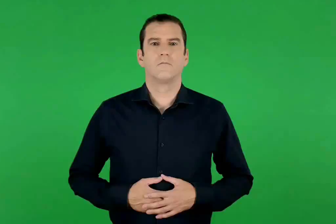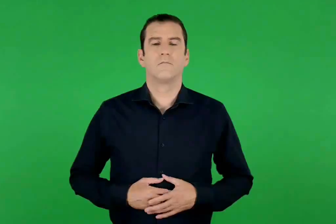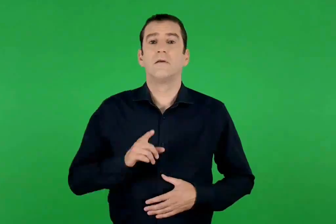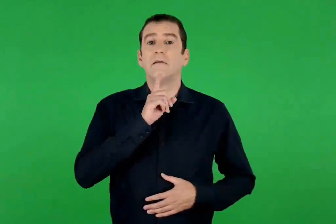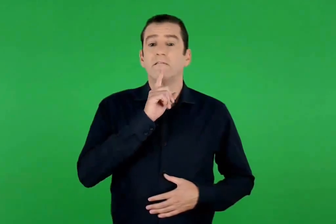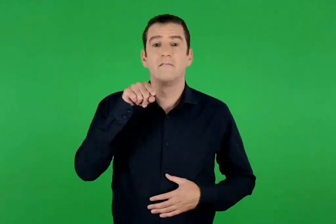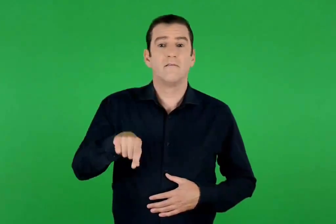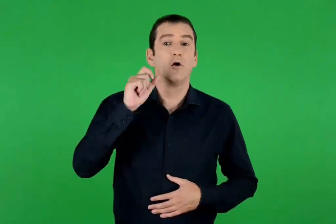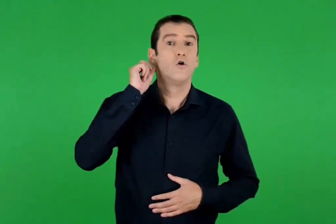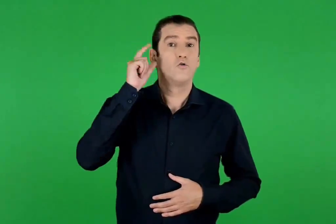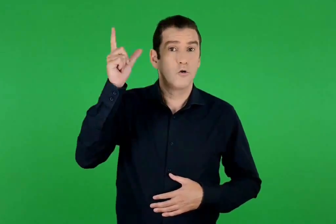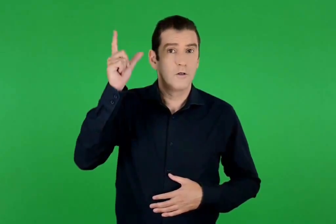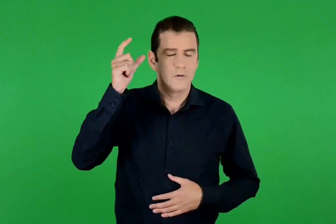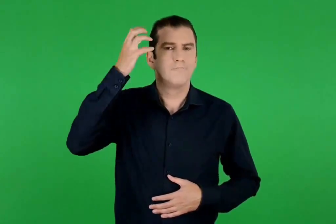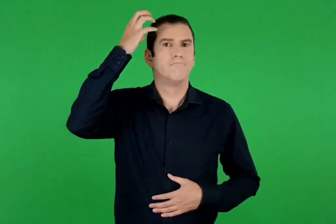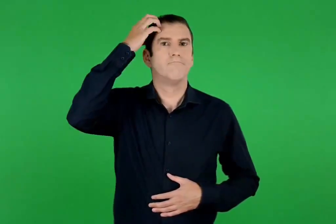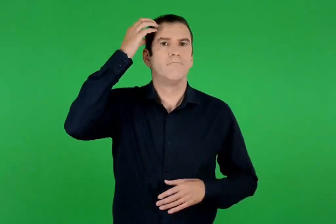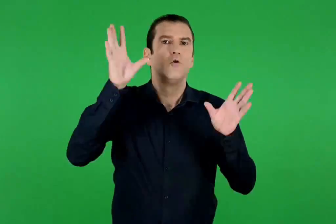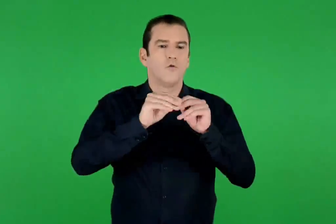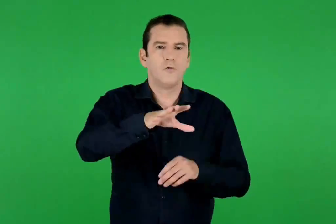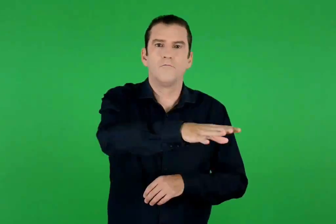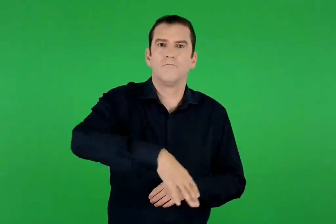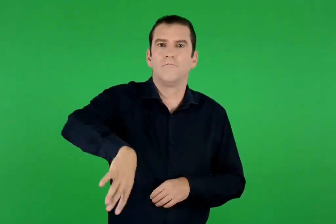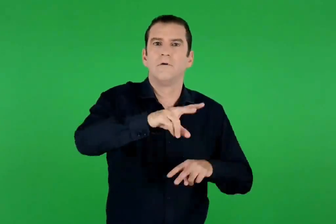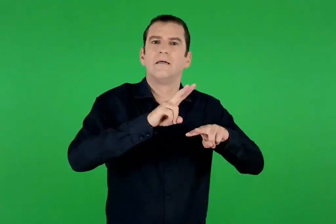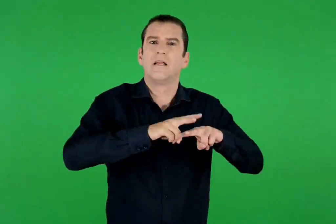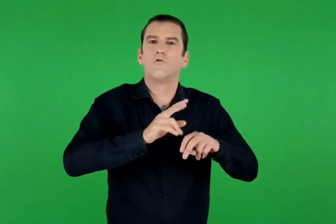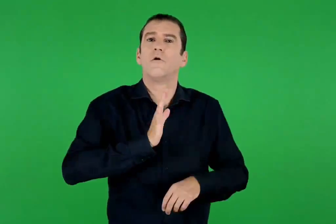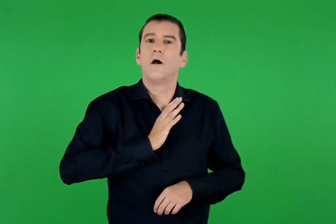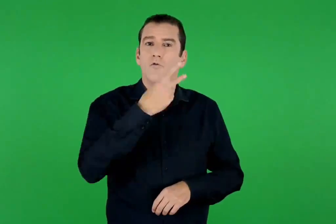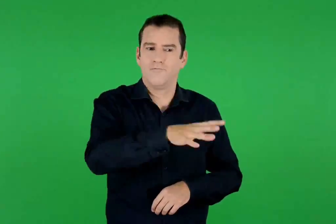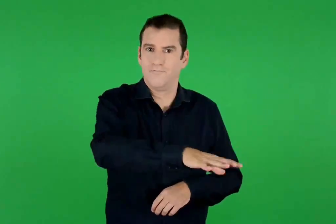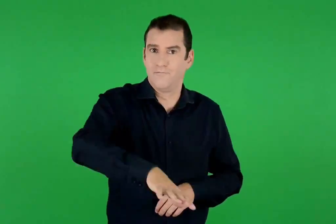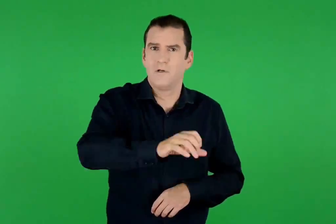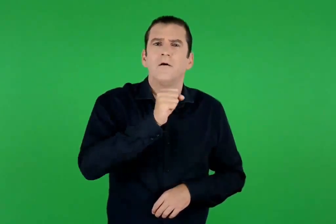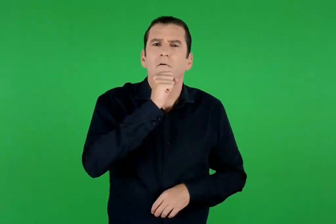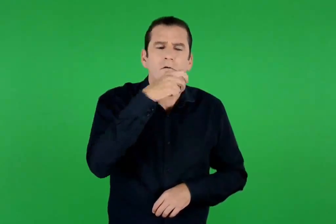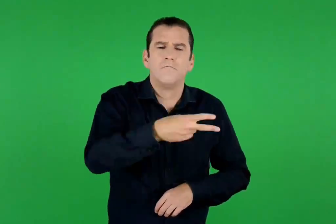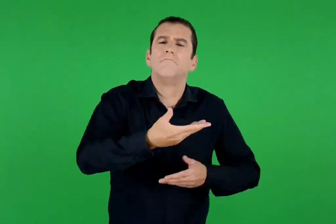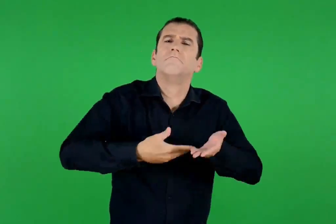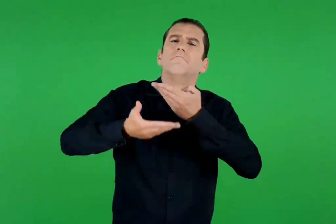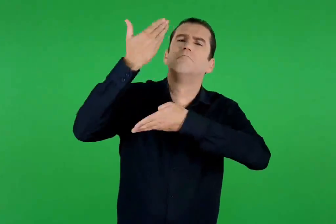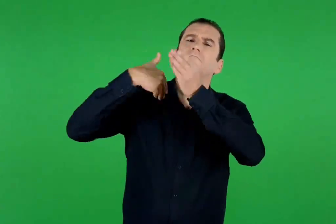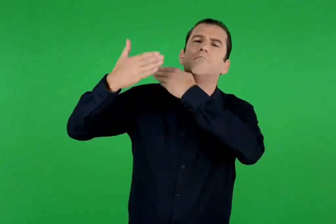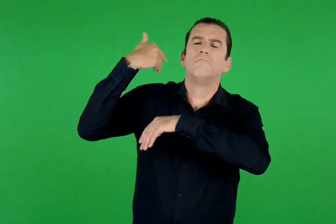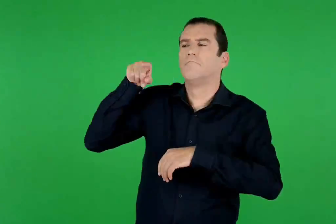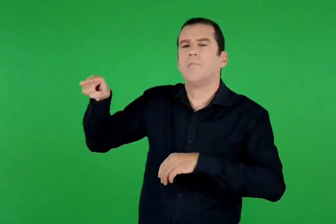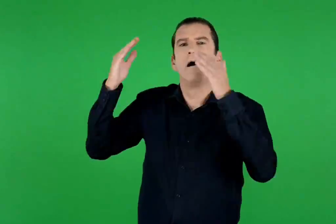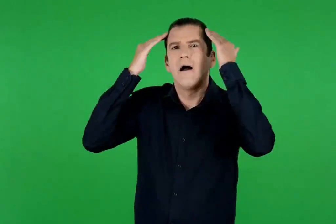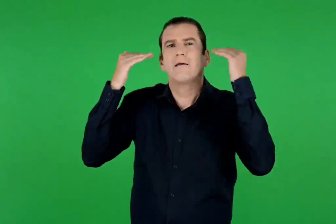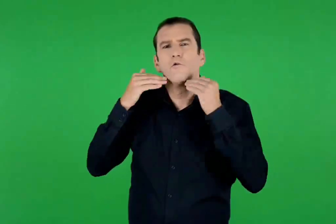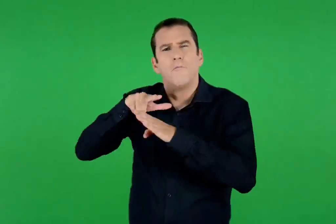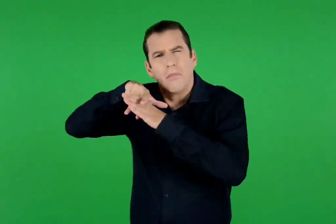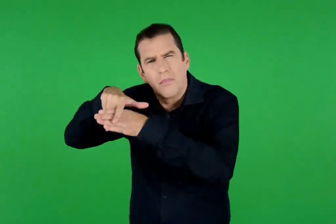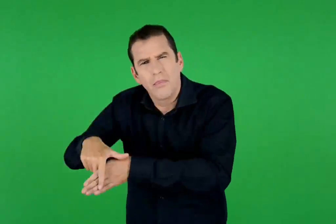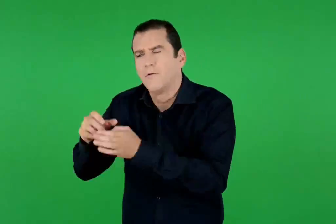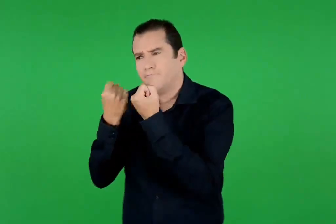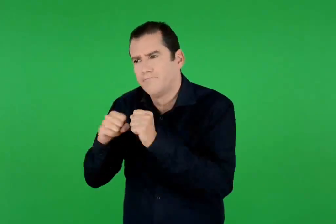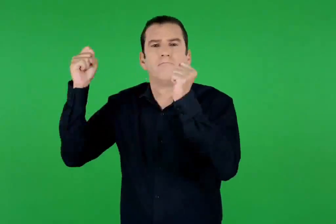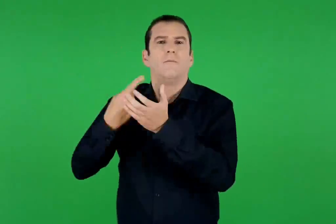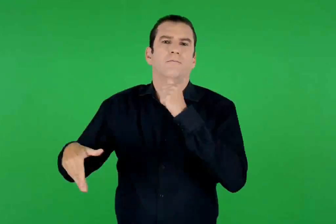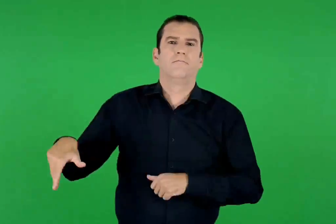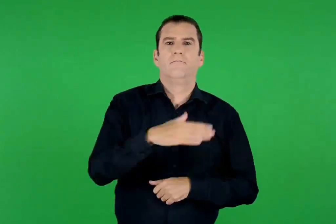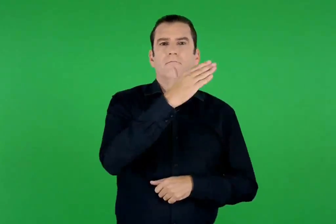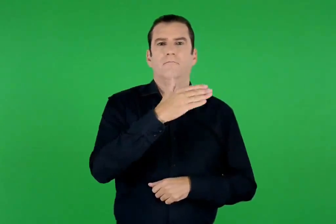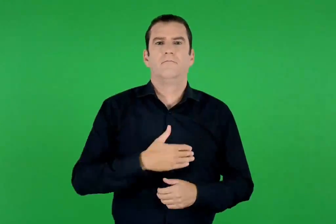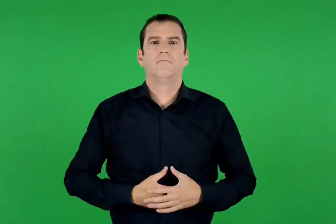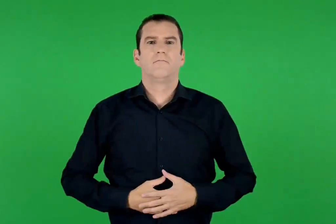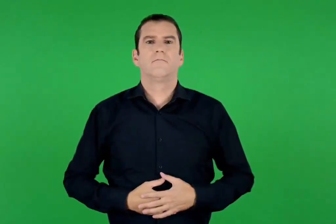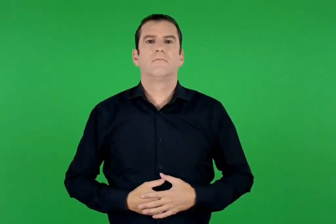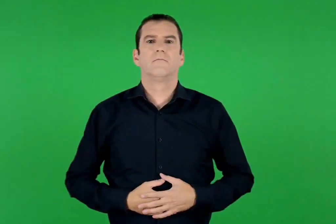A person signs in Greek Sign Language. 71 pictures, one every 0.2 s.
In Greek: η γιορτή αυτή θύμιζε στον ισραηλιτικό λαό την απελευθέρωση των προγόνων τους από τη δουλεία στην αίγυπτο
